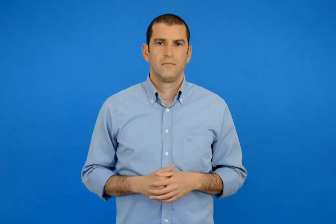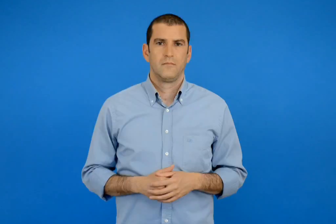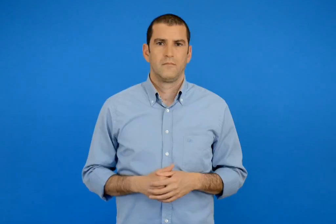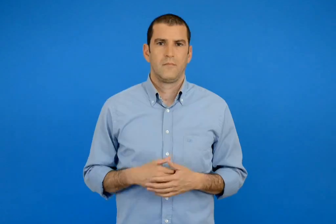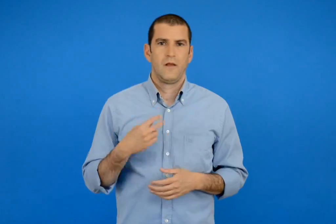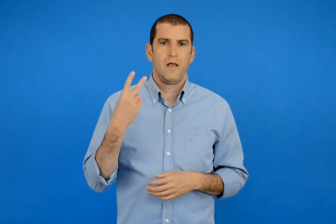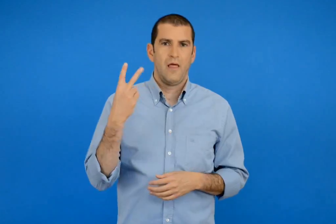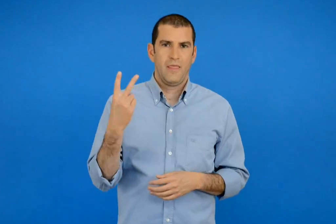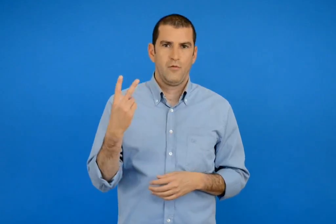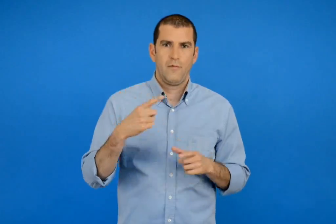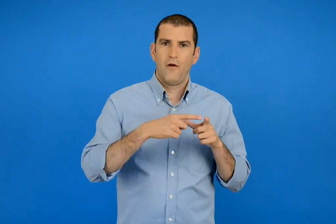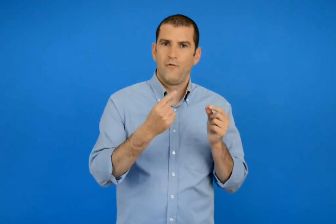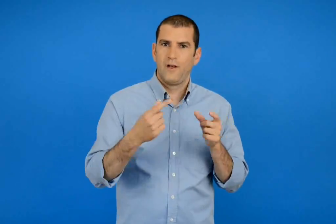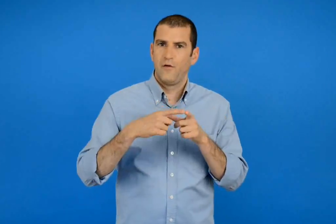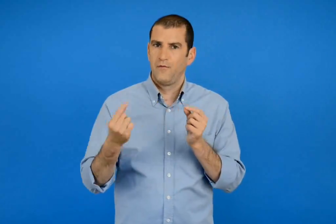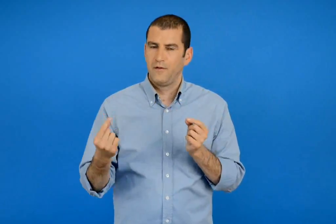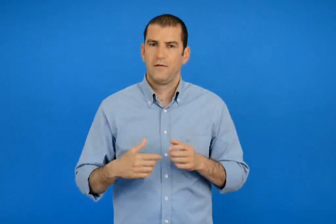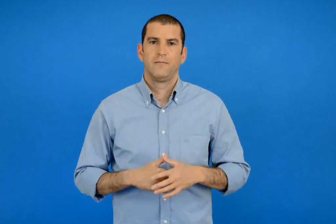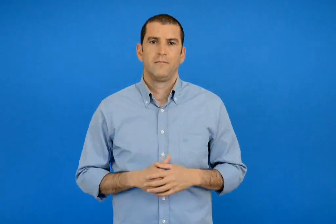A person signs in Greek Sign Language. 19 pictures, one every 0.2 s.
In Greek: 2 φύλλα
